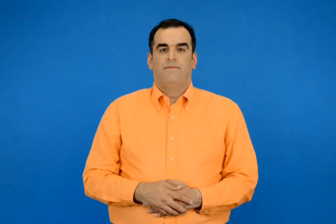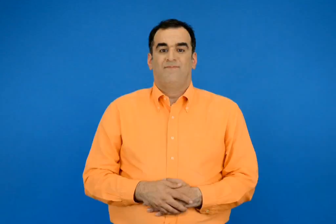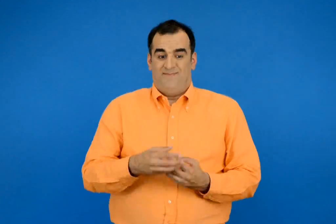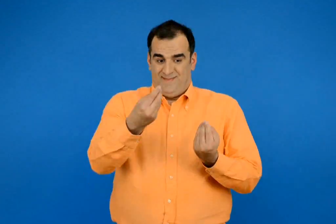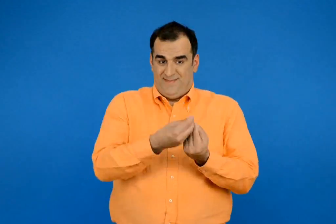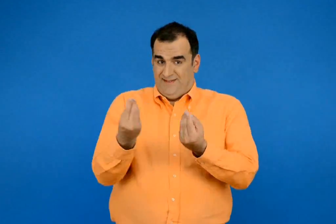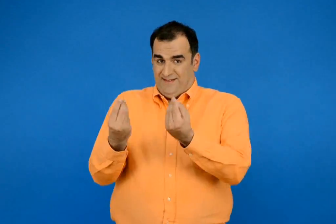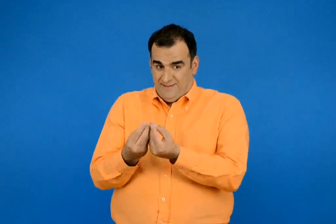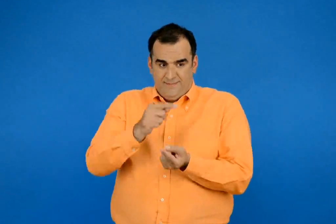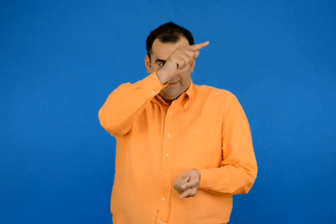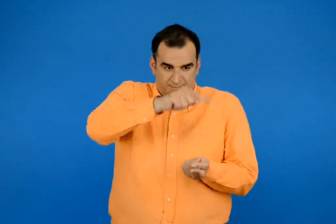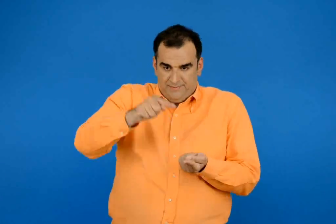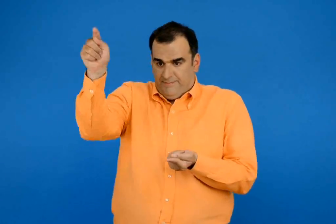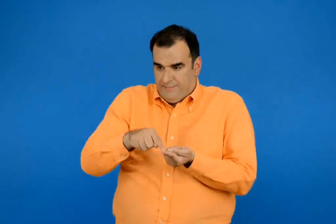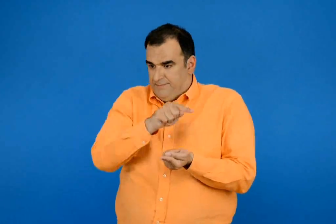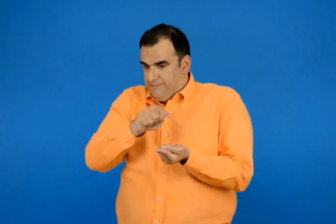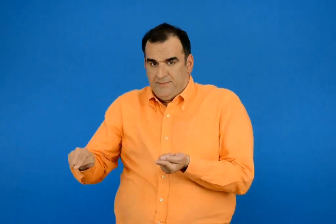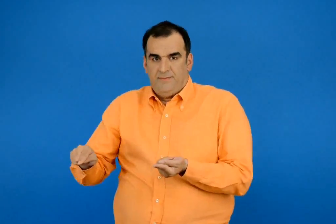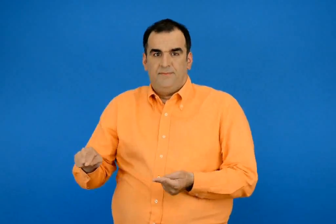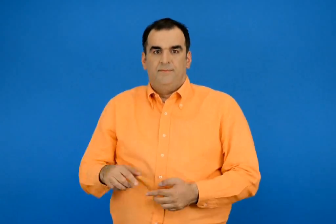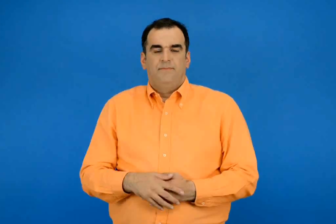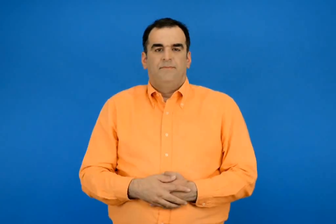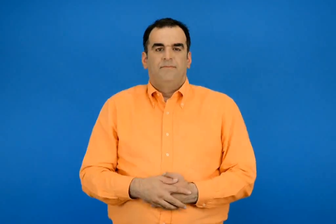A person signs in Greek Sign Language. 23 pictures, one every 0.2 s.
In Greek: ενώνω όσα ταιριάζουν
